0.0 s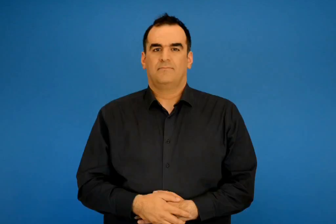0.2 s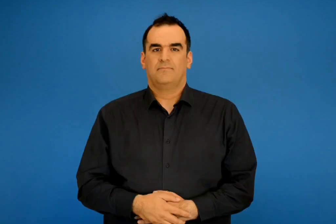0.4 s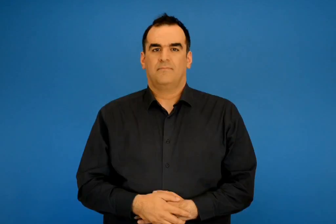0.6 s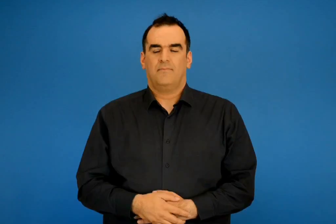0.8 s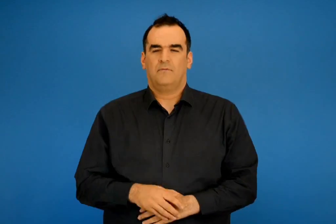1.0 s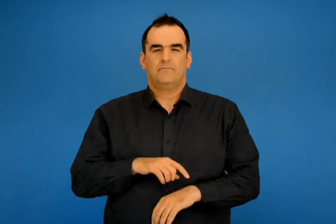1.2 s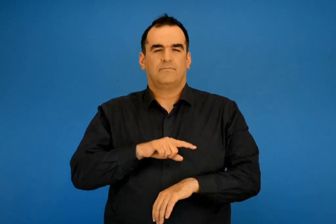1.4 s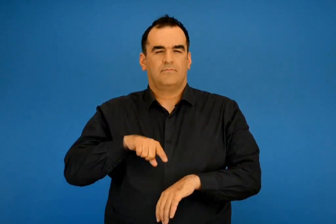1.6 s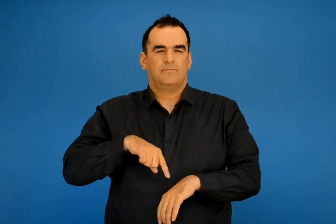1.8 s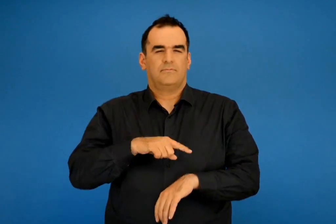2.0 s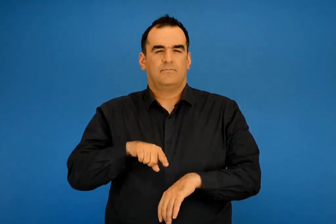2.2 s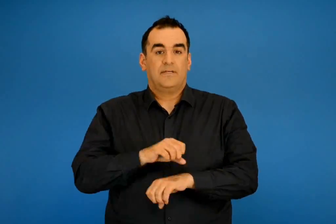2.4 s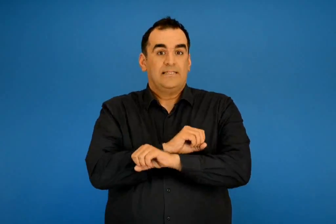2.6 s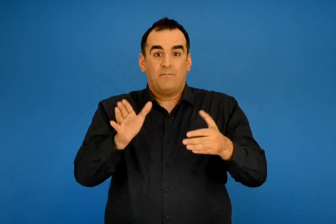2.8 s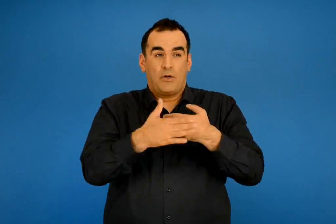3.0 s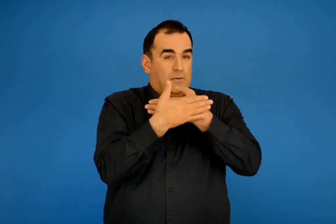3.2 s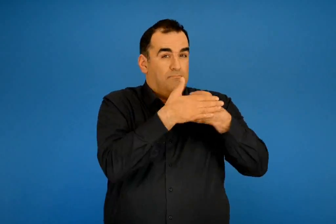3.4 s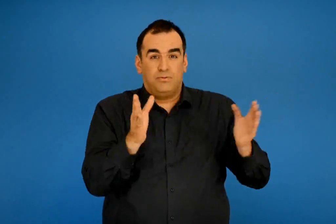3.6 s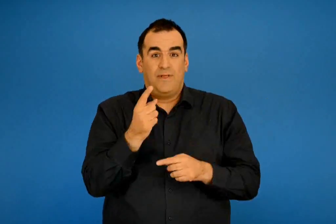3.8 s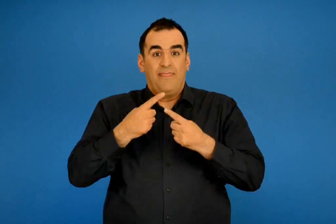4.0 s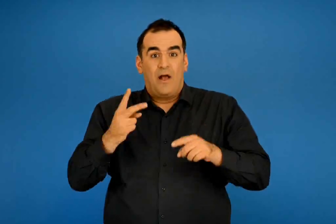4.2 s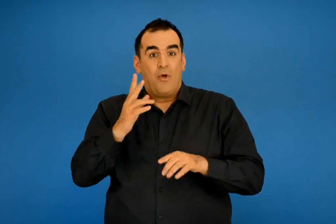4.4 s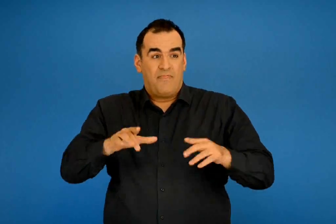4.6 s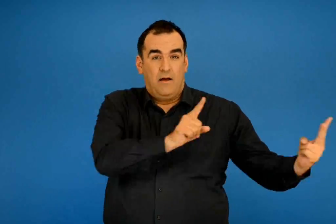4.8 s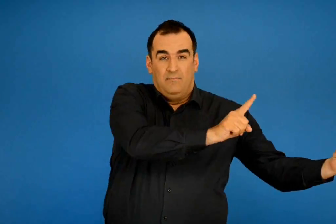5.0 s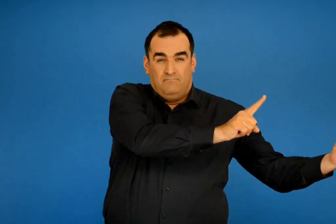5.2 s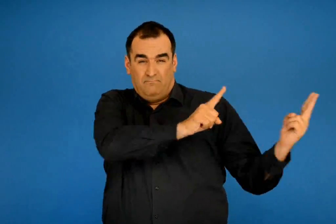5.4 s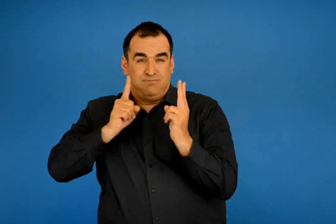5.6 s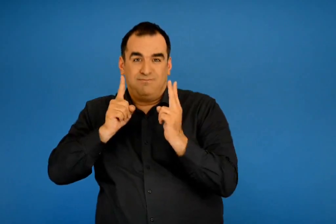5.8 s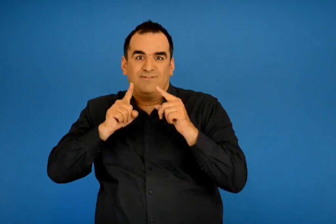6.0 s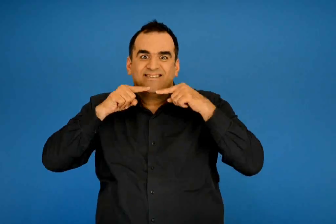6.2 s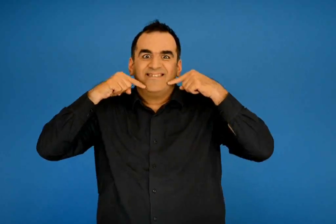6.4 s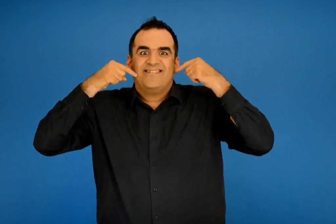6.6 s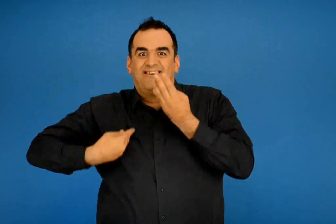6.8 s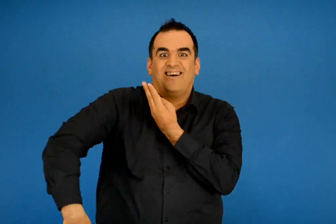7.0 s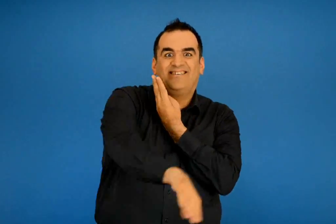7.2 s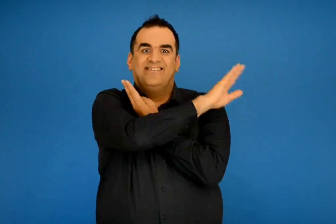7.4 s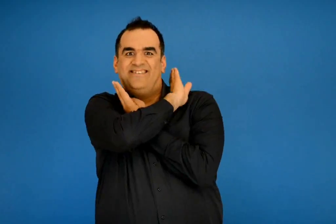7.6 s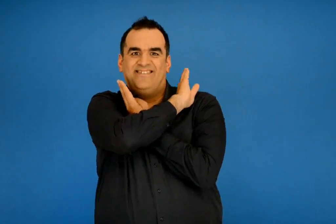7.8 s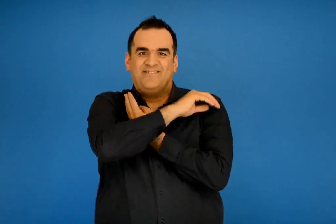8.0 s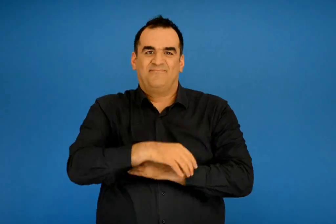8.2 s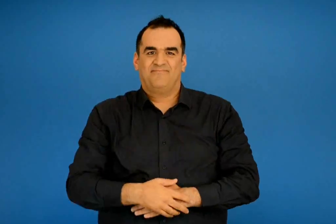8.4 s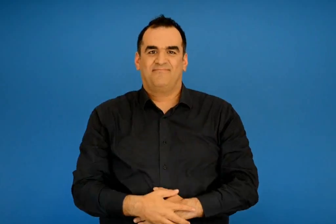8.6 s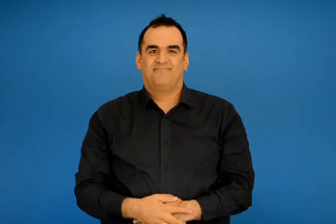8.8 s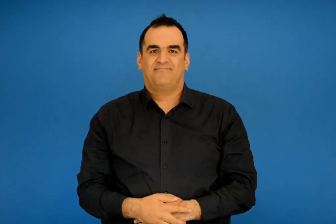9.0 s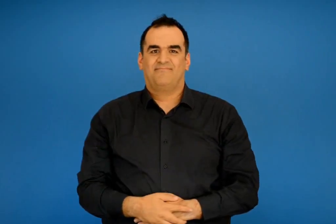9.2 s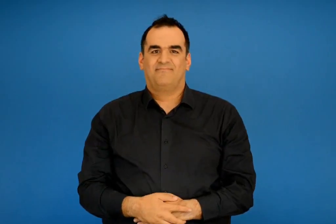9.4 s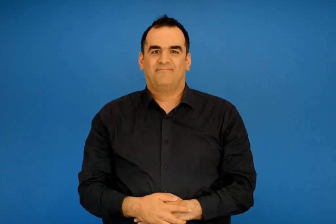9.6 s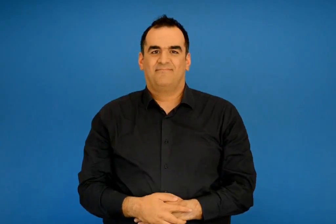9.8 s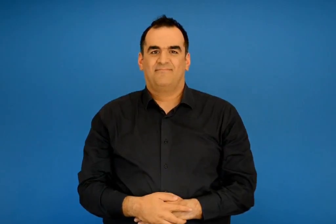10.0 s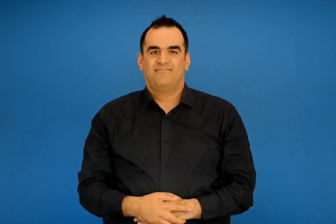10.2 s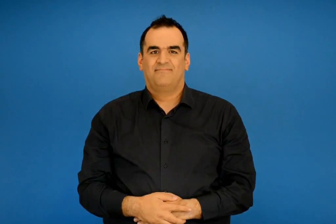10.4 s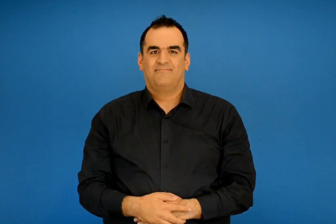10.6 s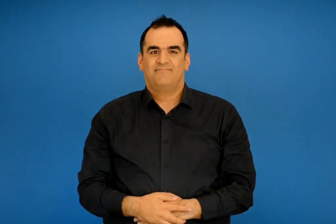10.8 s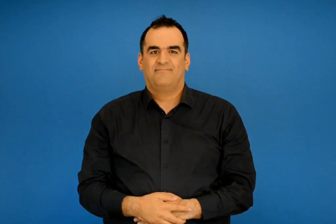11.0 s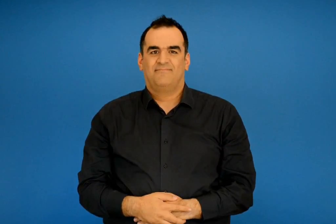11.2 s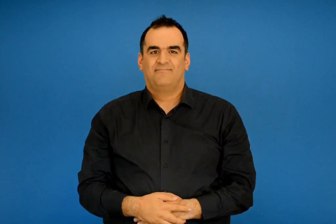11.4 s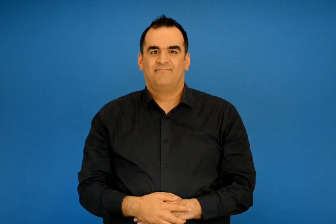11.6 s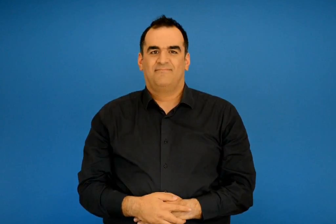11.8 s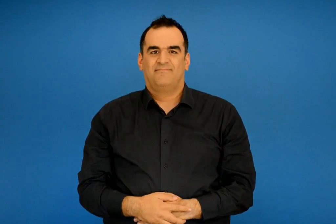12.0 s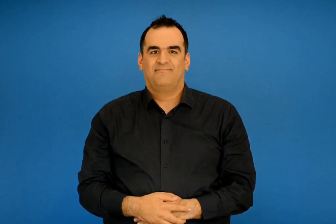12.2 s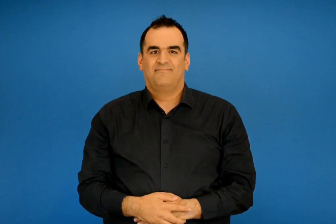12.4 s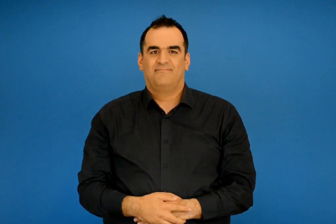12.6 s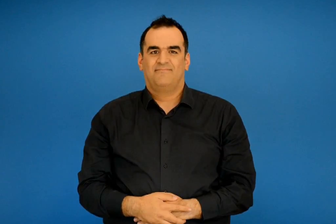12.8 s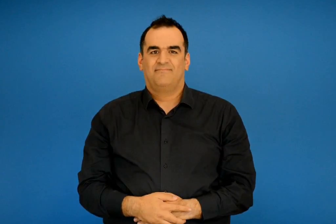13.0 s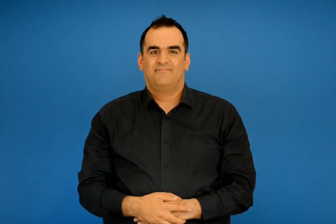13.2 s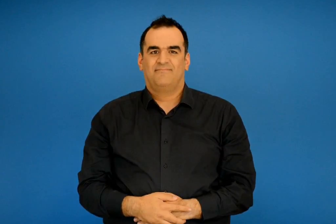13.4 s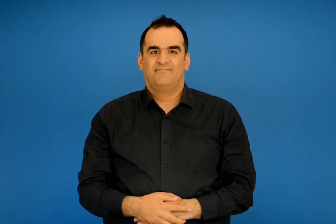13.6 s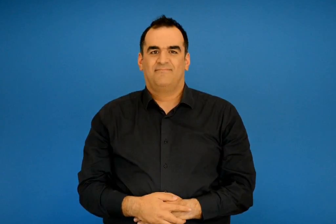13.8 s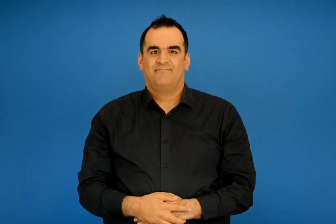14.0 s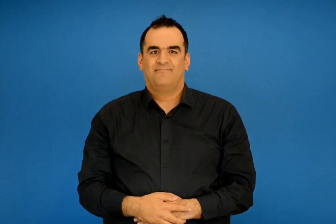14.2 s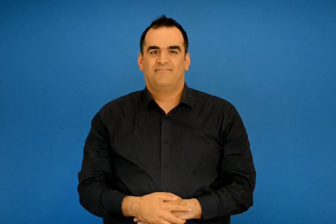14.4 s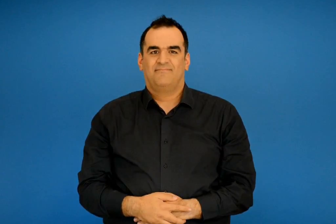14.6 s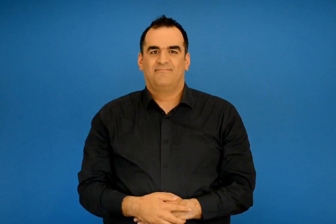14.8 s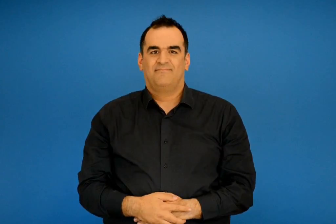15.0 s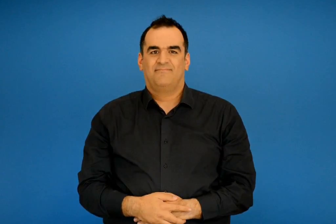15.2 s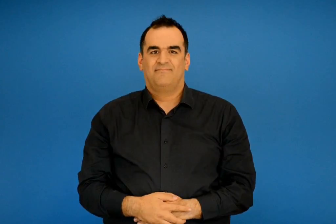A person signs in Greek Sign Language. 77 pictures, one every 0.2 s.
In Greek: πέρασε κάμποση ώρα κι έξαφνα έξαφνα η πόρτα άνοιξε βιαστικά κι η θεία μαριώ μπήκε μέσα γελαστή τυλιγμένη στο μάλλινο σάλι της πίσω ακολουθούσανε τα παιδιά της
